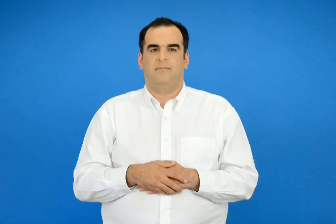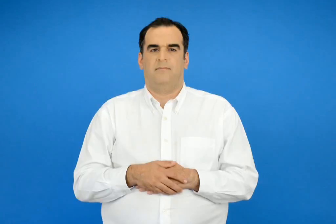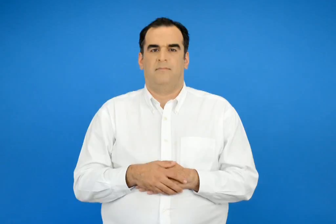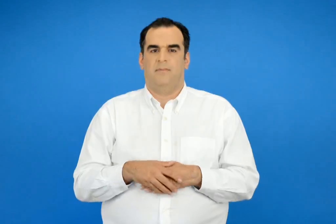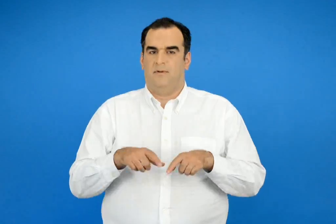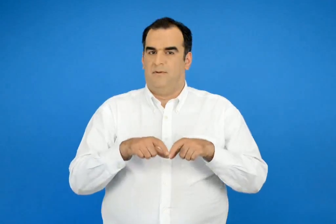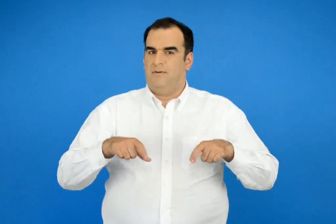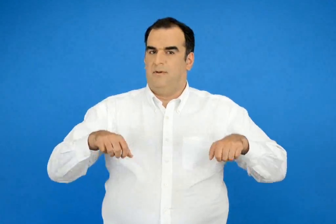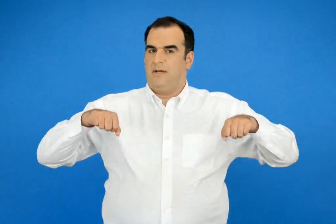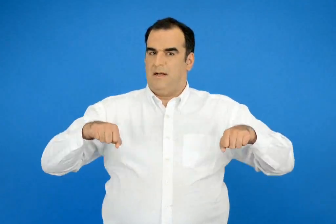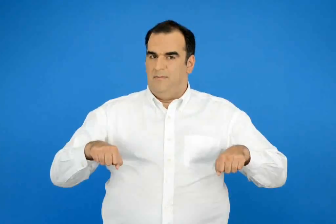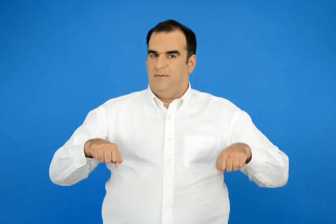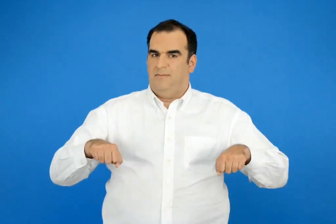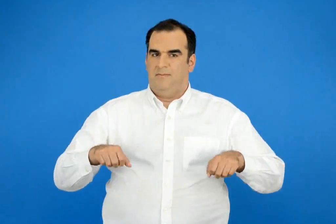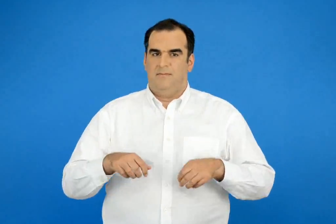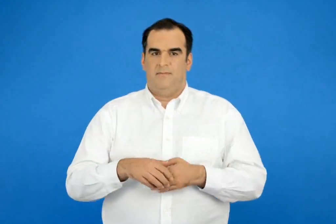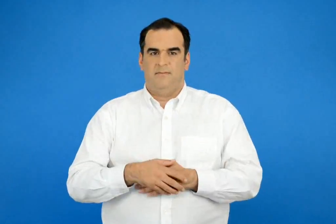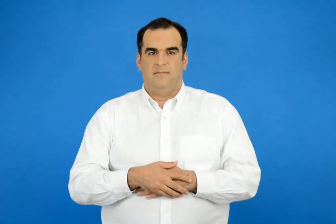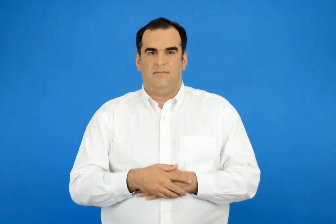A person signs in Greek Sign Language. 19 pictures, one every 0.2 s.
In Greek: καναπές
